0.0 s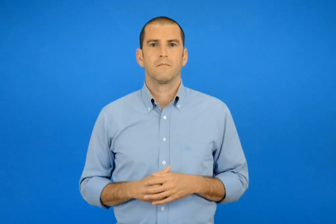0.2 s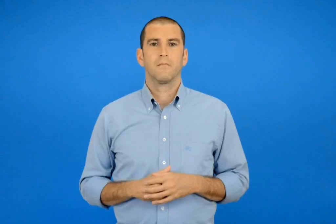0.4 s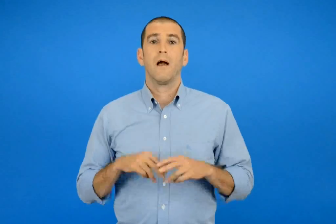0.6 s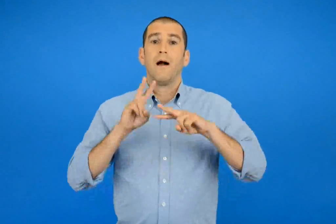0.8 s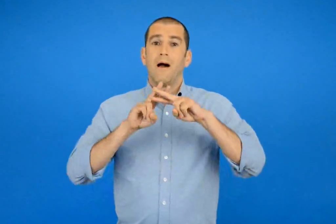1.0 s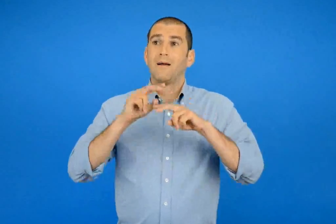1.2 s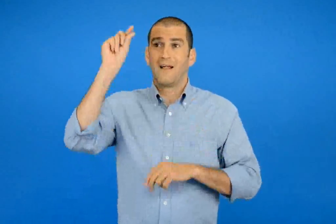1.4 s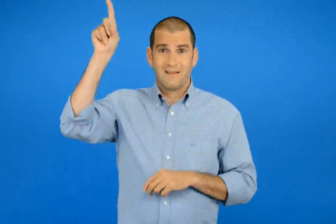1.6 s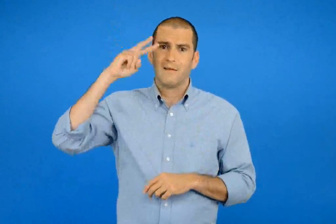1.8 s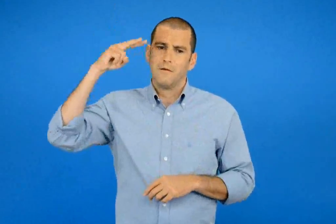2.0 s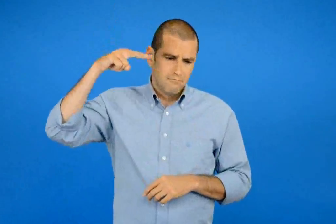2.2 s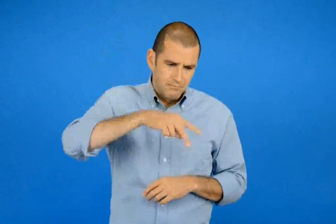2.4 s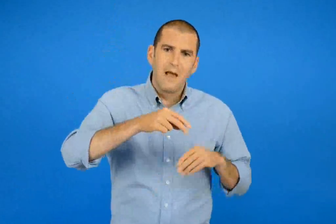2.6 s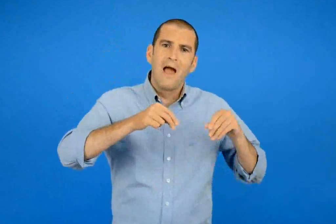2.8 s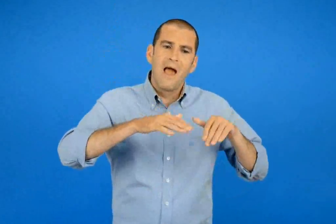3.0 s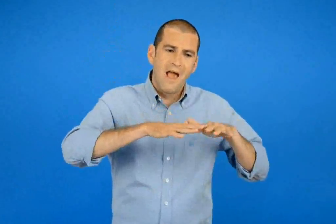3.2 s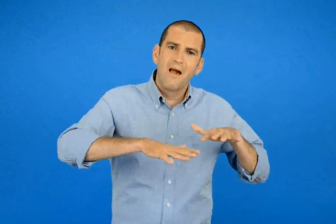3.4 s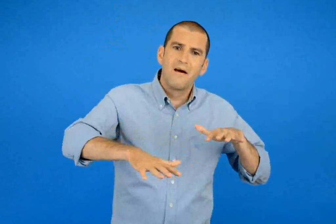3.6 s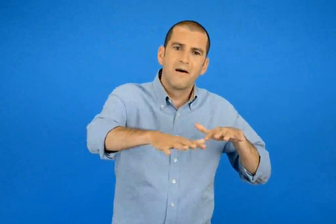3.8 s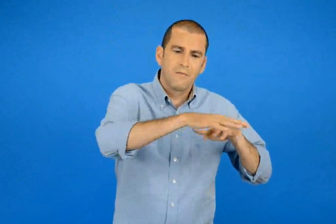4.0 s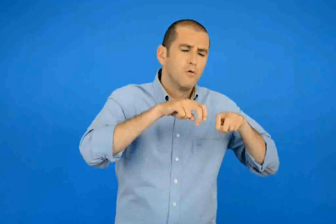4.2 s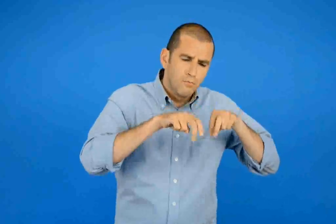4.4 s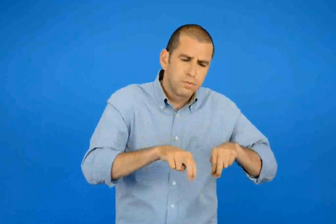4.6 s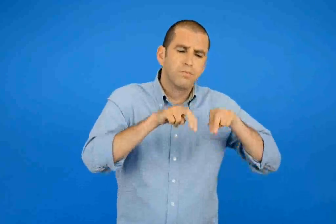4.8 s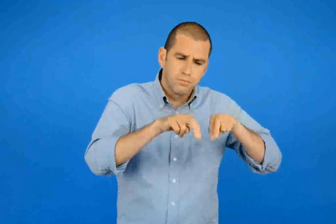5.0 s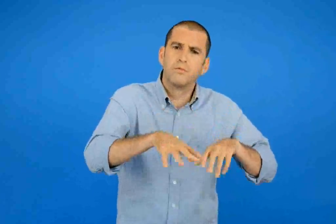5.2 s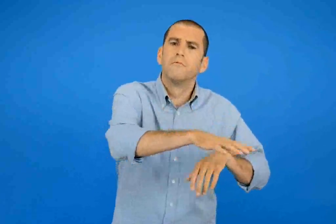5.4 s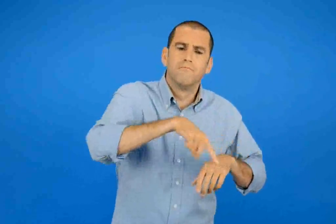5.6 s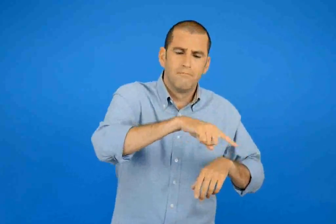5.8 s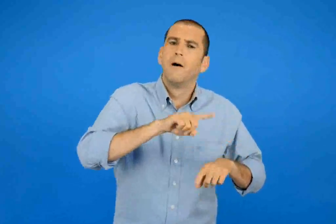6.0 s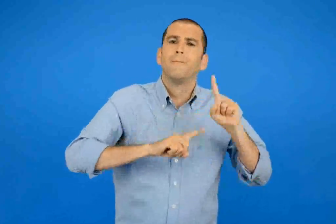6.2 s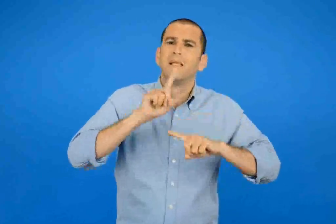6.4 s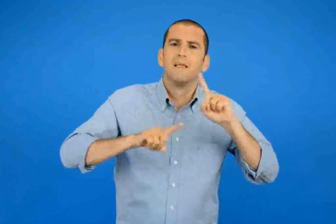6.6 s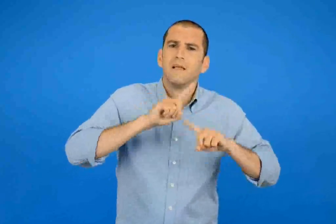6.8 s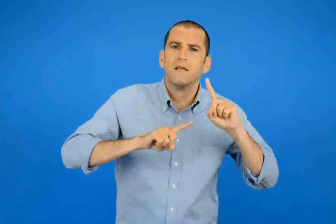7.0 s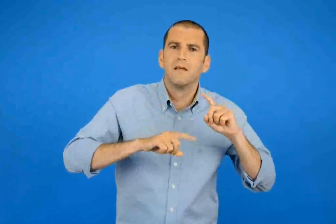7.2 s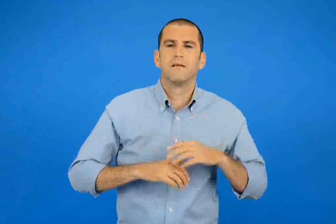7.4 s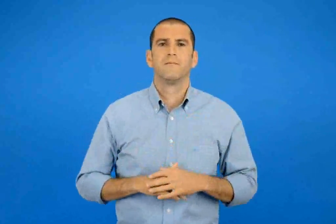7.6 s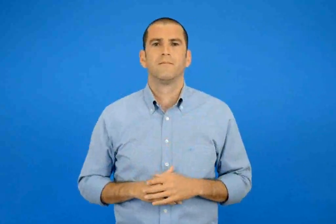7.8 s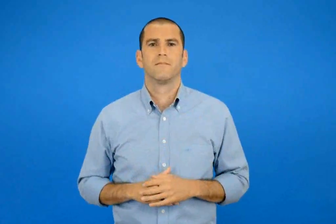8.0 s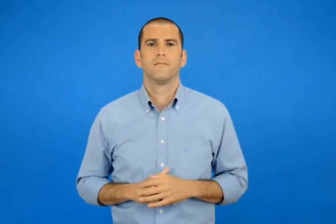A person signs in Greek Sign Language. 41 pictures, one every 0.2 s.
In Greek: ποιούς είδε το αστεράκι να περπατούν στην έρημο ;
